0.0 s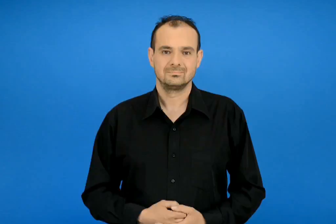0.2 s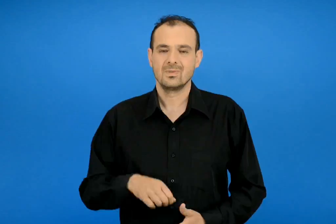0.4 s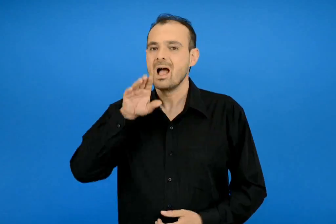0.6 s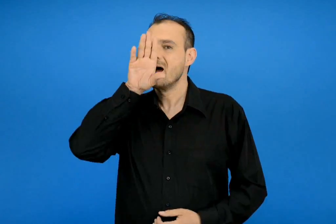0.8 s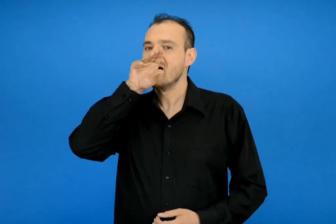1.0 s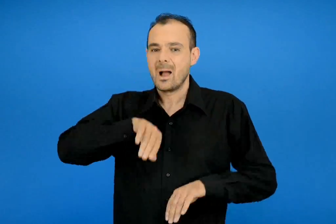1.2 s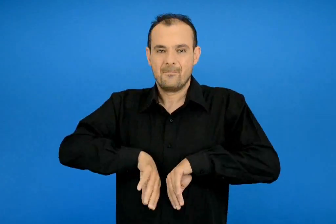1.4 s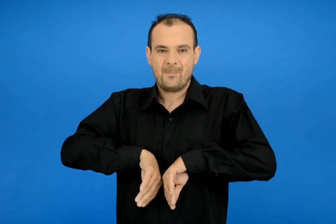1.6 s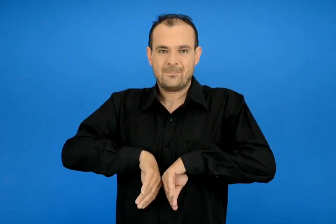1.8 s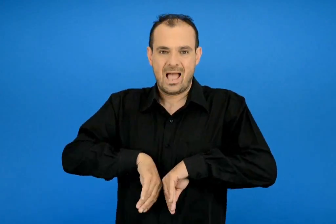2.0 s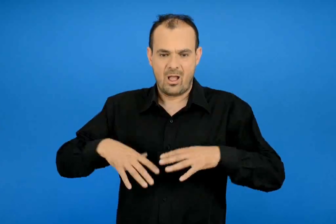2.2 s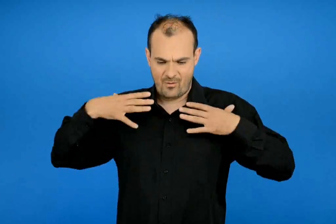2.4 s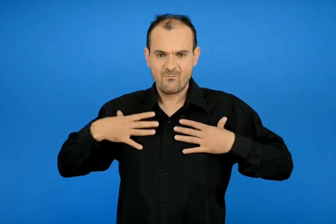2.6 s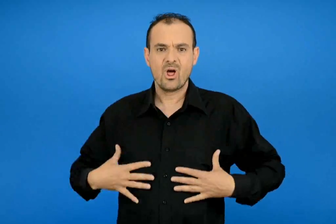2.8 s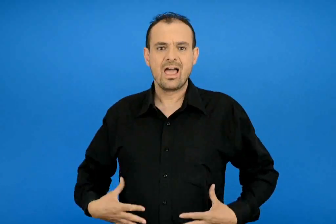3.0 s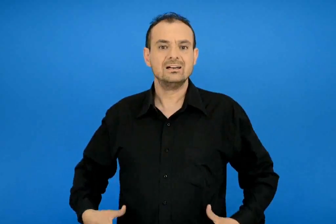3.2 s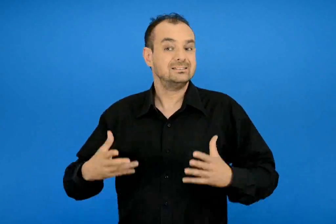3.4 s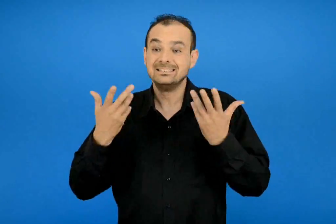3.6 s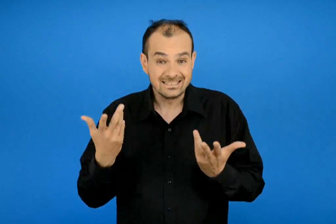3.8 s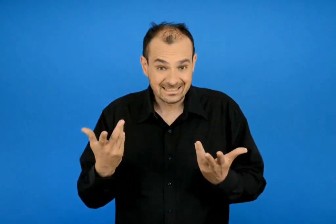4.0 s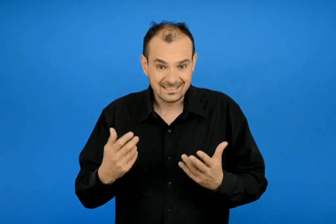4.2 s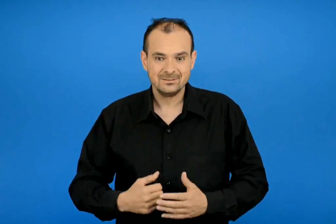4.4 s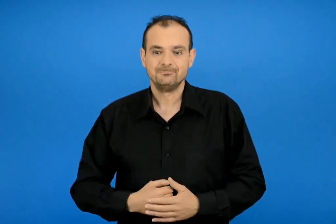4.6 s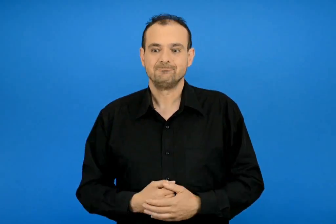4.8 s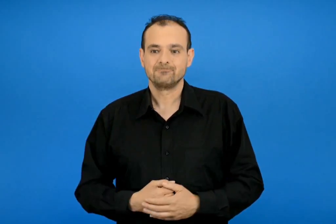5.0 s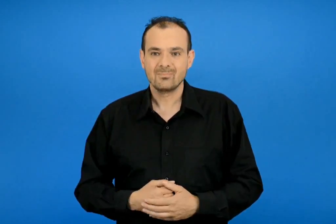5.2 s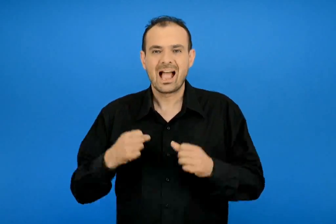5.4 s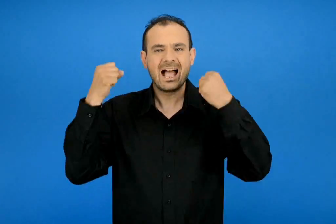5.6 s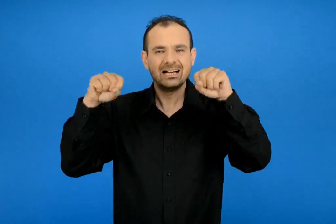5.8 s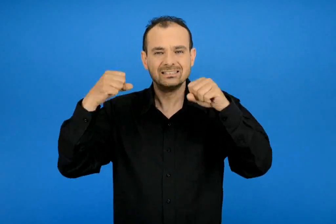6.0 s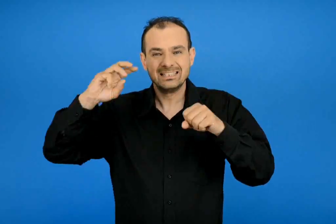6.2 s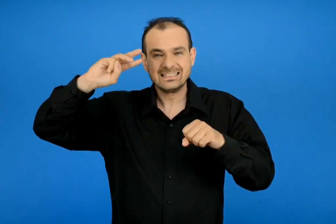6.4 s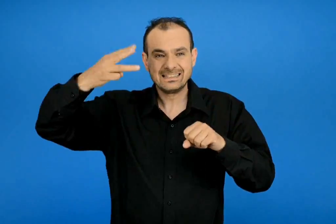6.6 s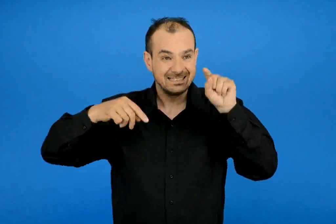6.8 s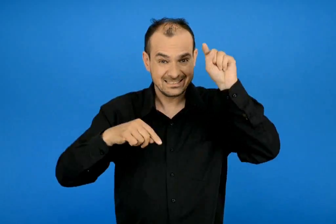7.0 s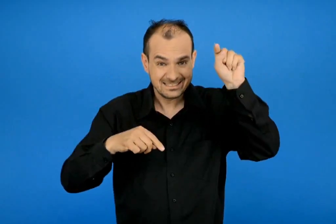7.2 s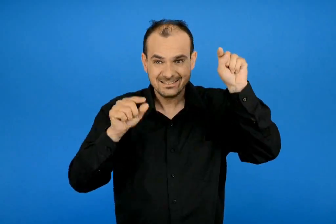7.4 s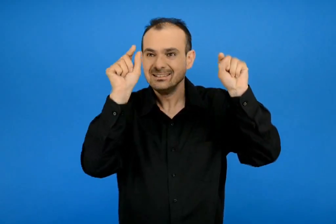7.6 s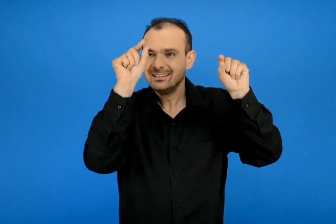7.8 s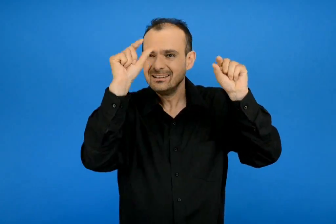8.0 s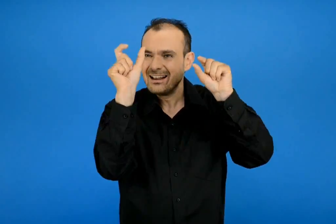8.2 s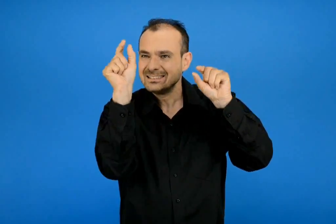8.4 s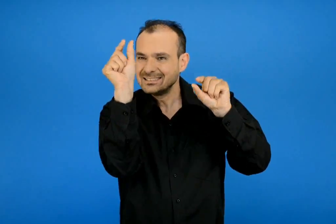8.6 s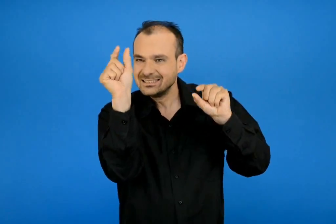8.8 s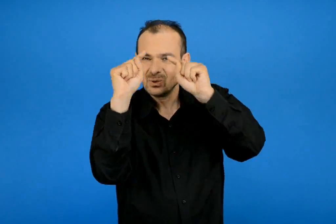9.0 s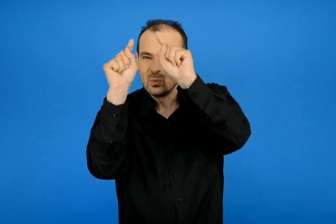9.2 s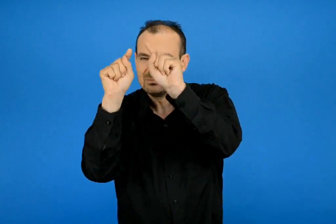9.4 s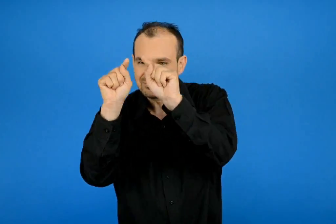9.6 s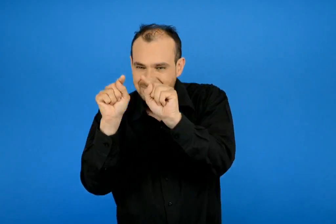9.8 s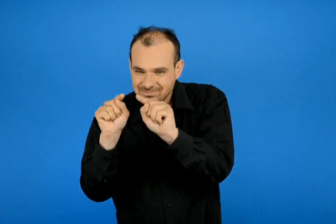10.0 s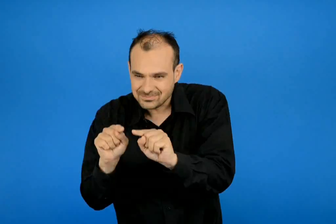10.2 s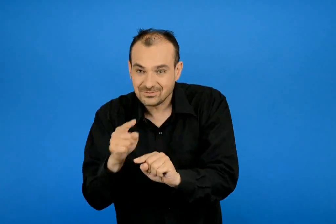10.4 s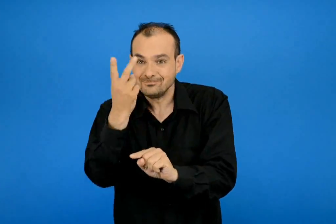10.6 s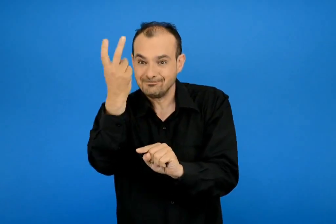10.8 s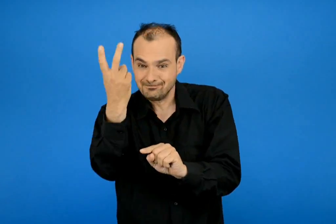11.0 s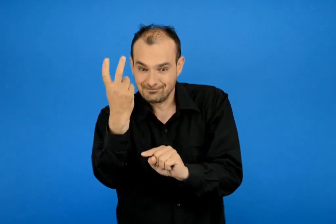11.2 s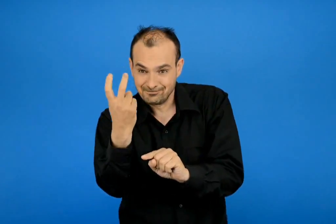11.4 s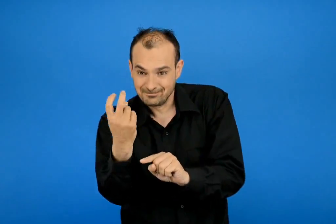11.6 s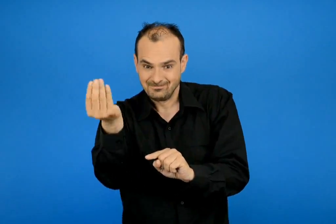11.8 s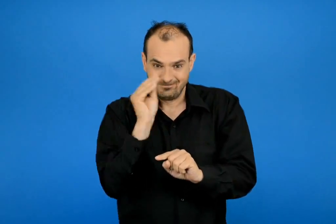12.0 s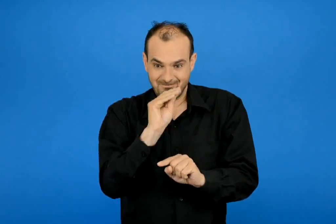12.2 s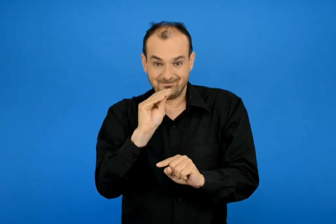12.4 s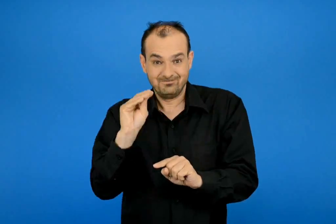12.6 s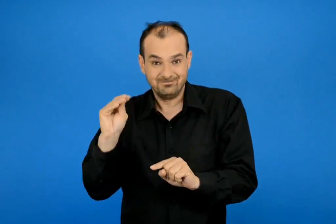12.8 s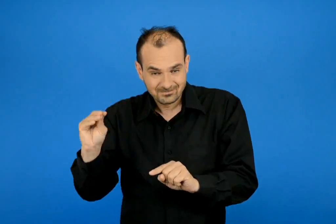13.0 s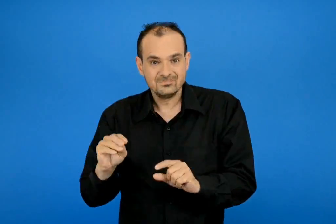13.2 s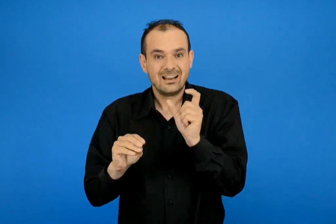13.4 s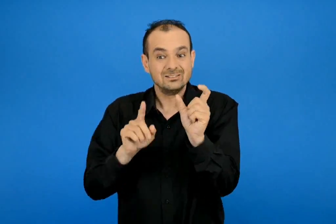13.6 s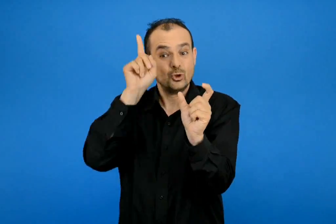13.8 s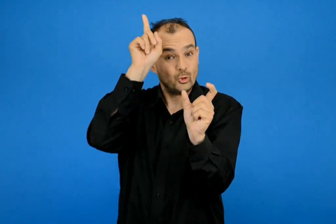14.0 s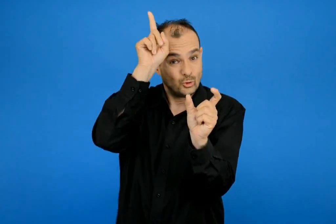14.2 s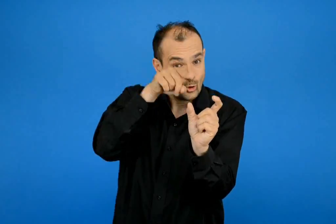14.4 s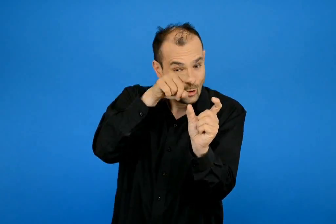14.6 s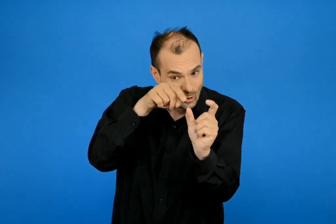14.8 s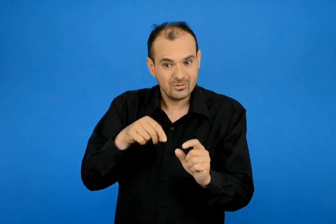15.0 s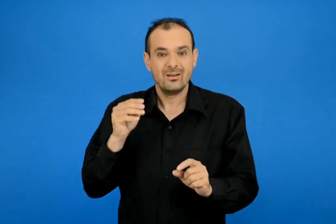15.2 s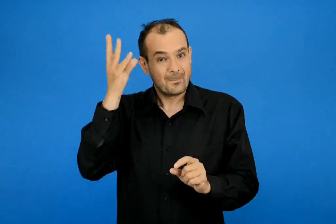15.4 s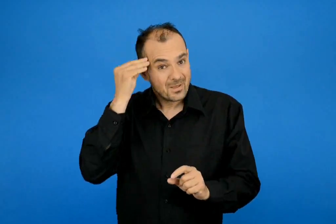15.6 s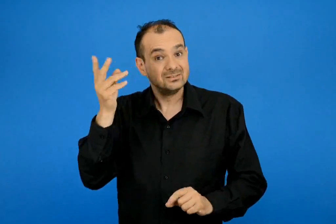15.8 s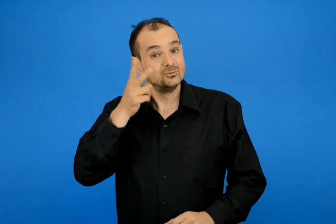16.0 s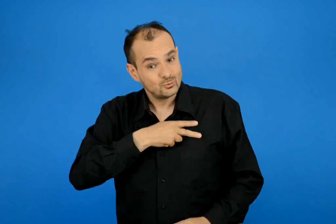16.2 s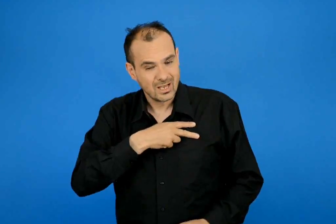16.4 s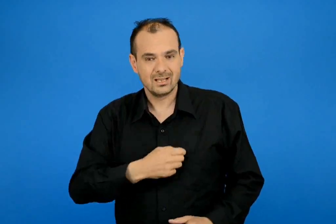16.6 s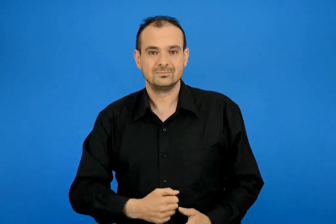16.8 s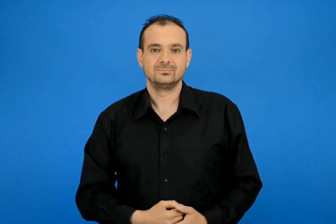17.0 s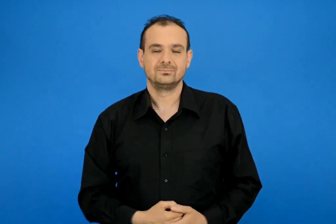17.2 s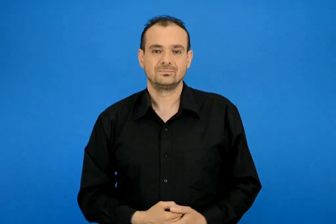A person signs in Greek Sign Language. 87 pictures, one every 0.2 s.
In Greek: τι θα φορέσει η παπιά ; γράψε στη σειρά τα γράμματα που είναι στα κουτάκια της τρίτης άσκησης βάλε τόνο στη λέξη και θα το μάθεις
